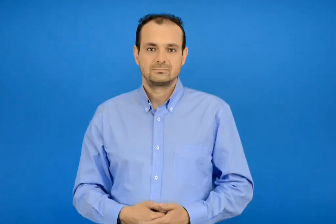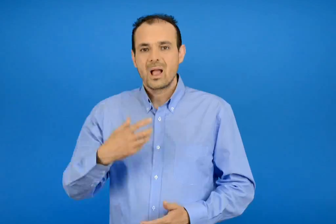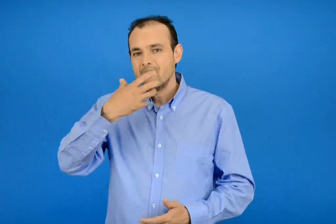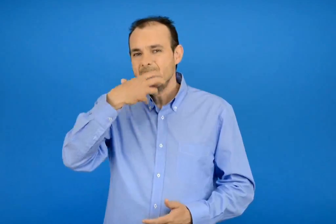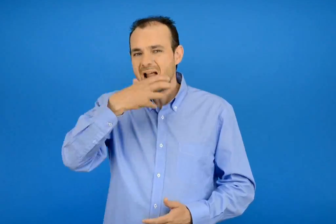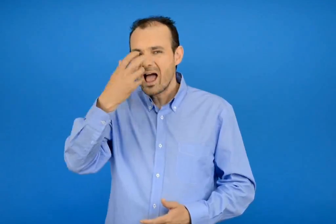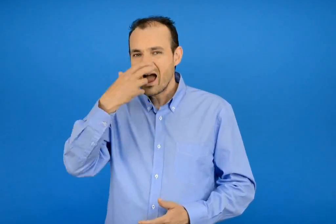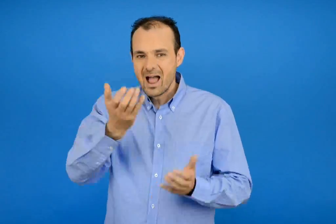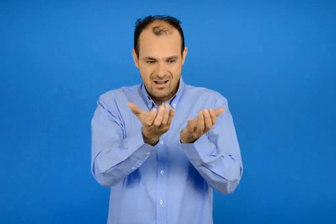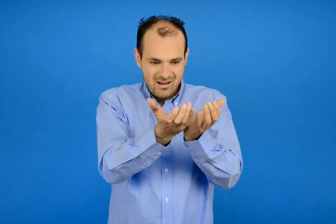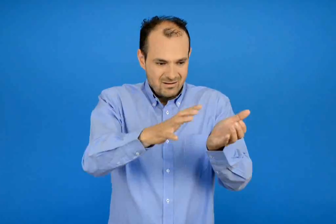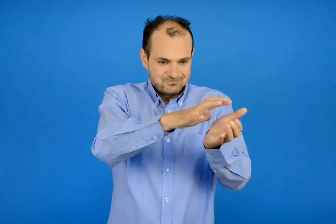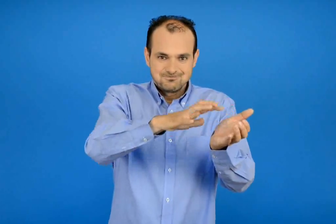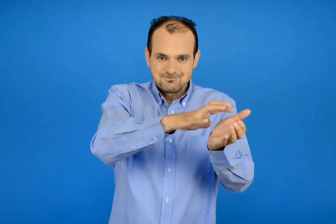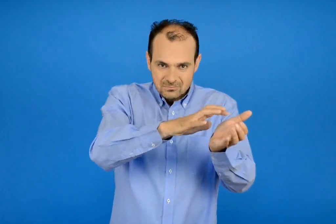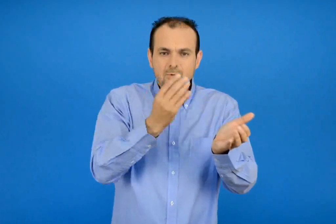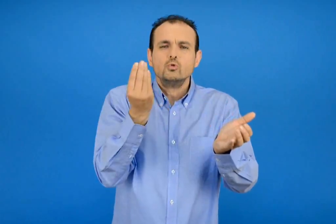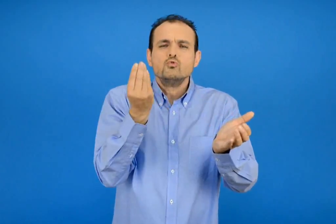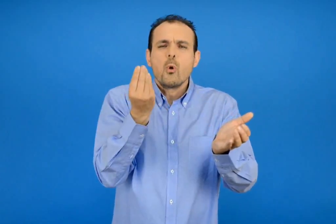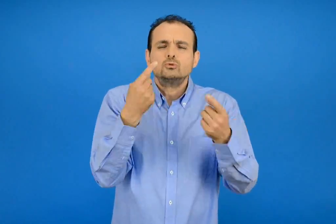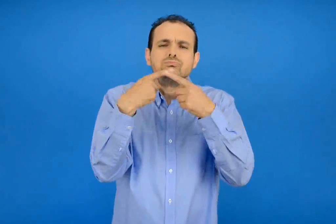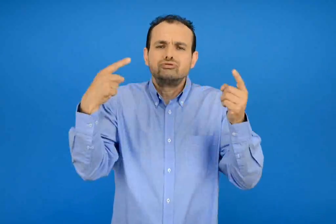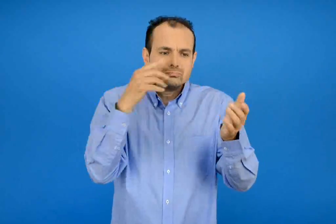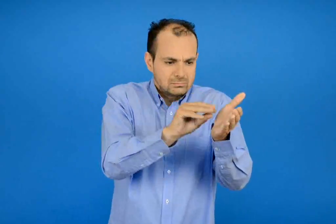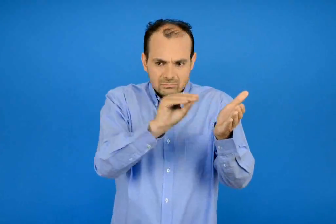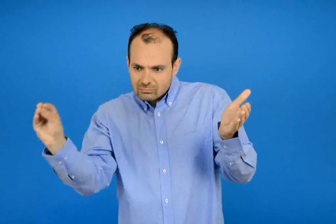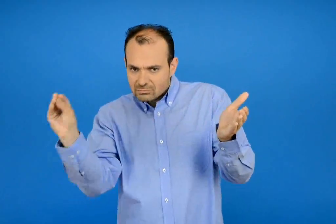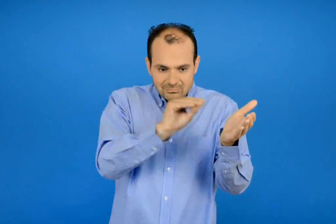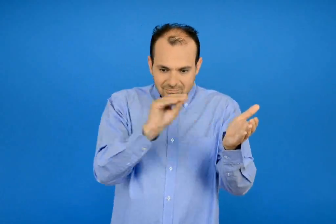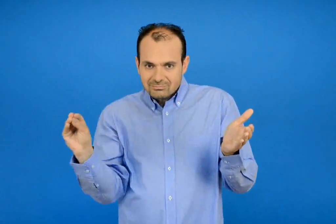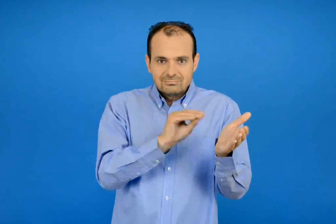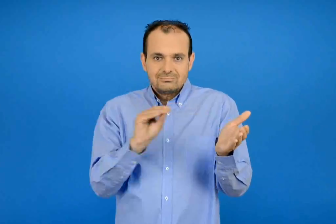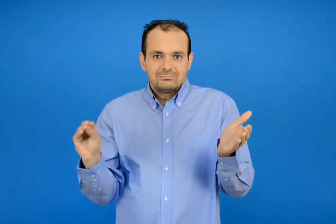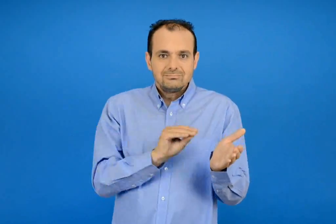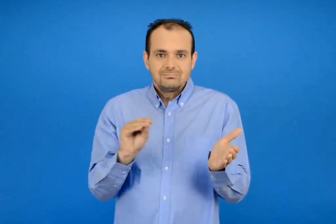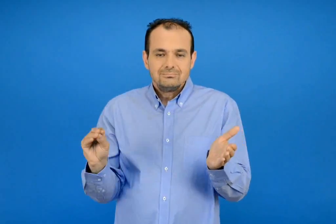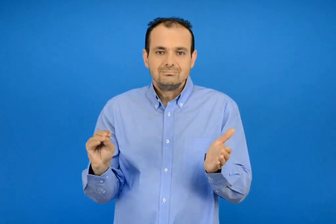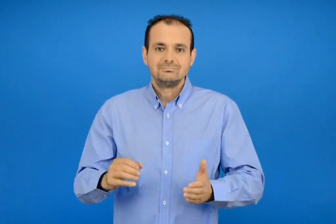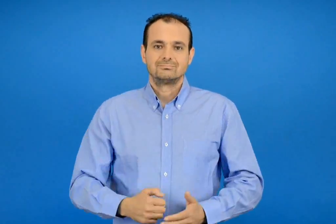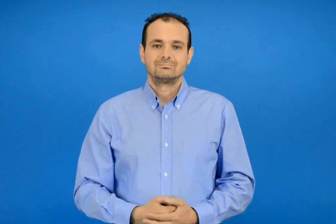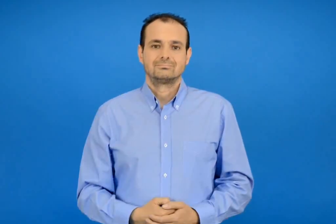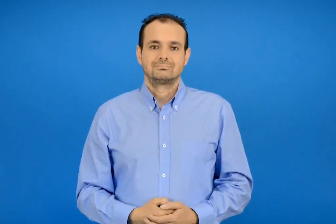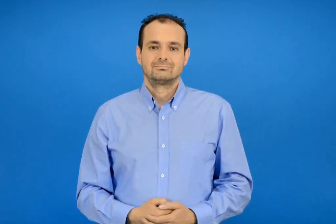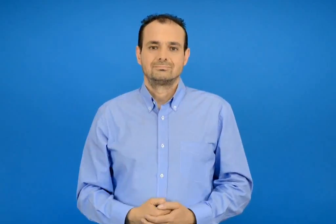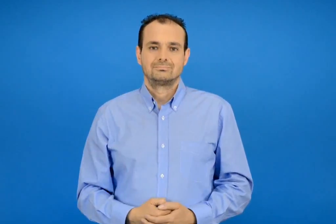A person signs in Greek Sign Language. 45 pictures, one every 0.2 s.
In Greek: μοιράζω τα μήλα με διαφορετικούς τρόπους
